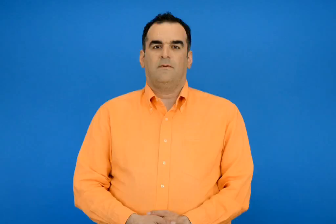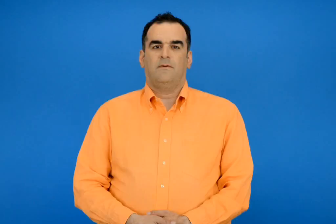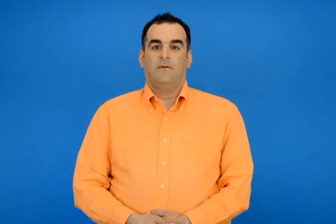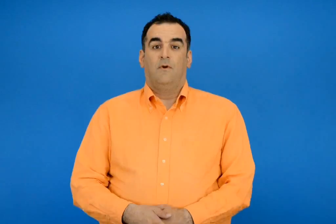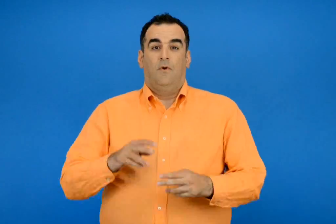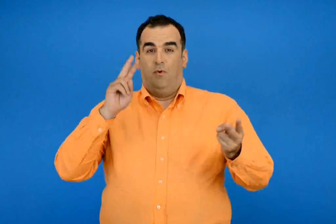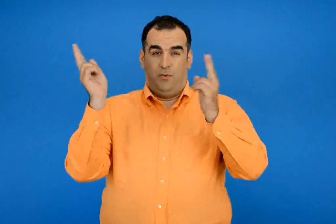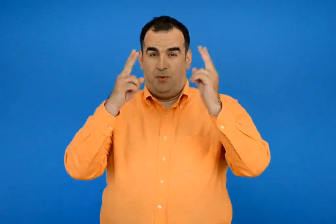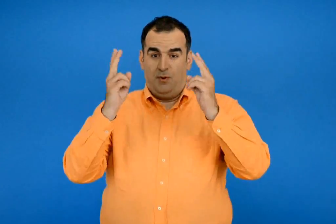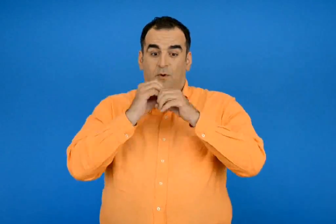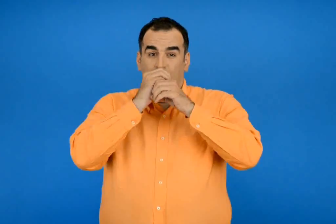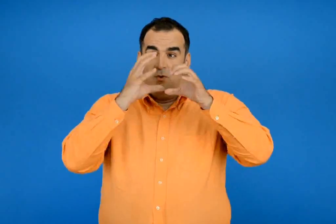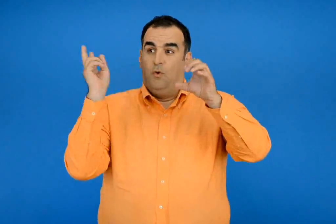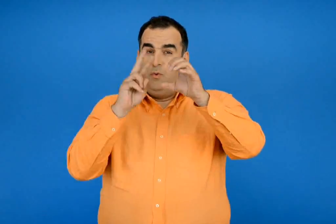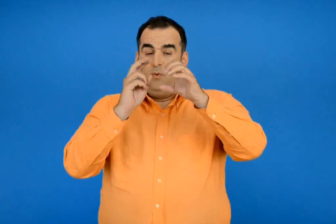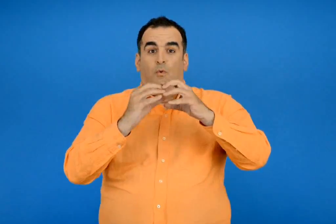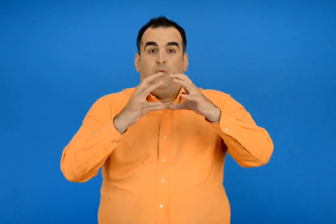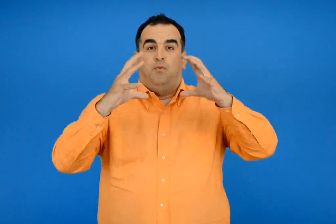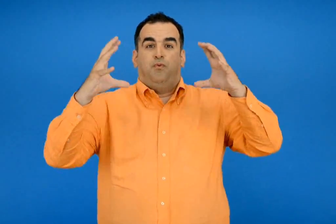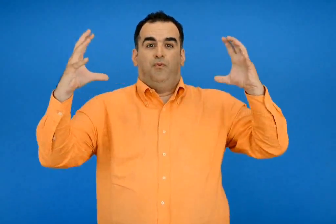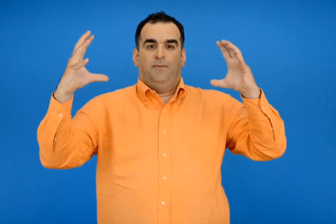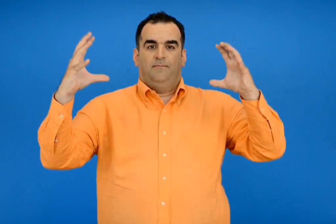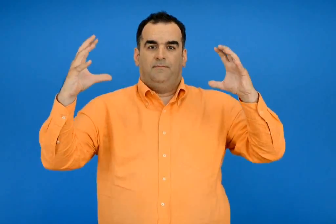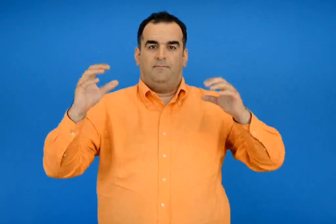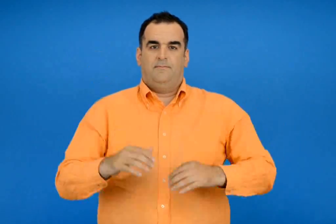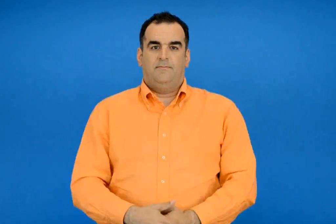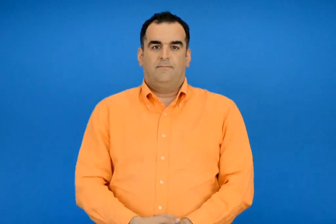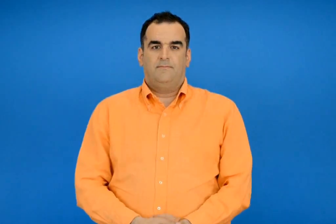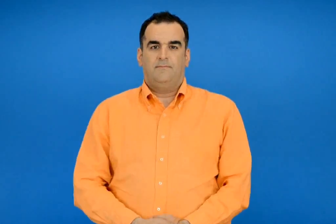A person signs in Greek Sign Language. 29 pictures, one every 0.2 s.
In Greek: μπορούν όμως να φουσκώσουν ένα μπαλόνι
